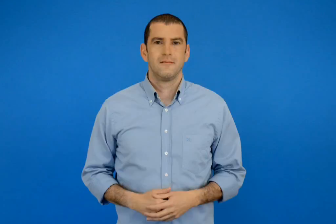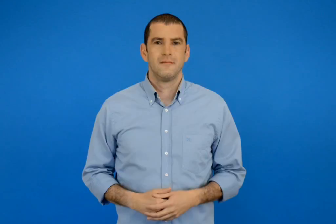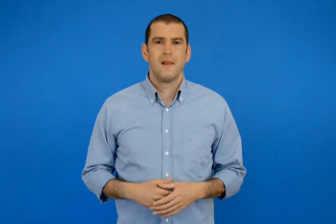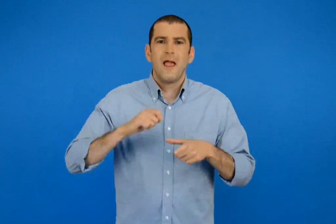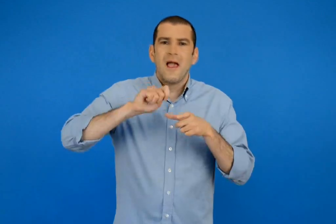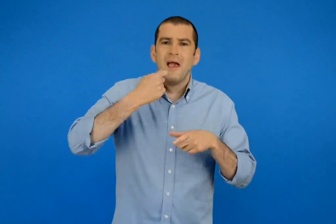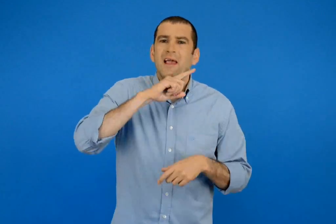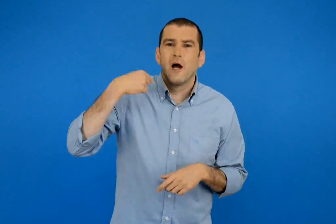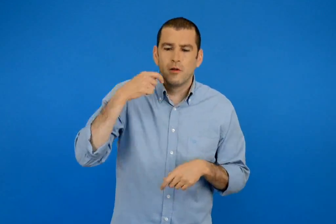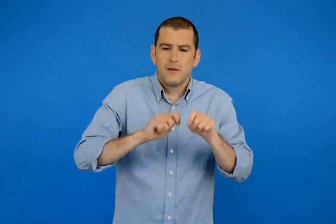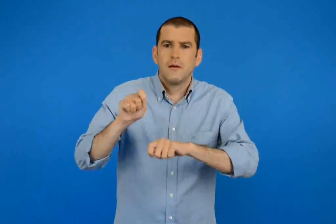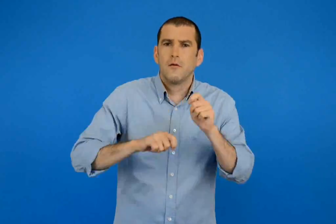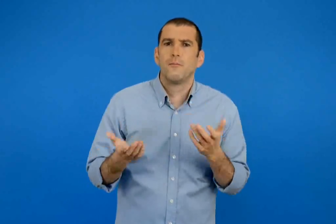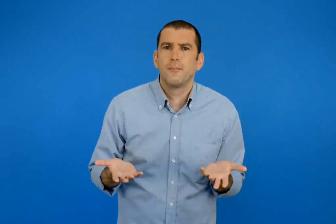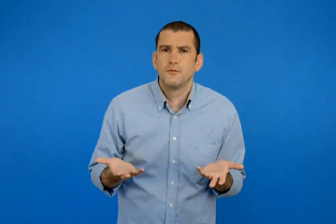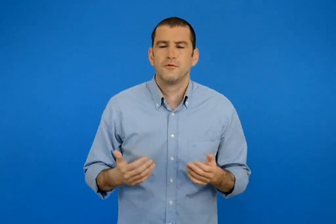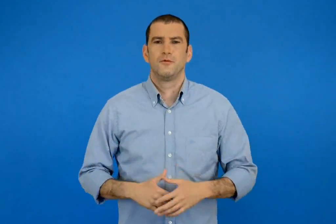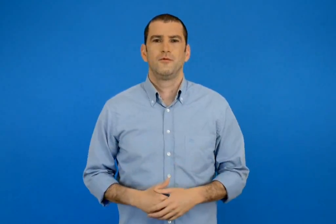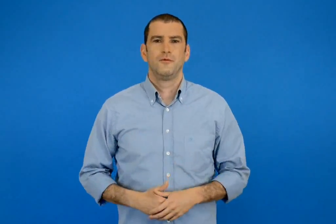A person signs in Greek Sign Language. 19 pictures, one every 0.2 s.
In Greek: πως φτιάχνουμε το γιαούρτι ;
